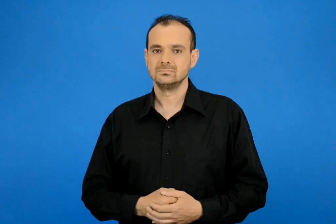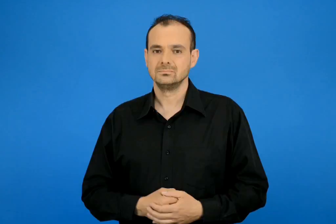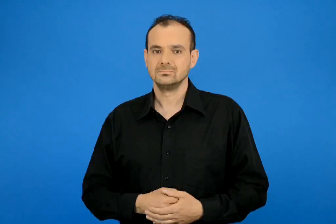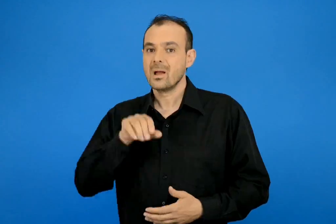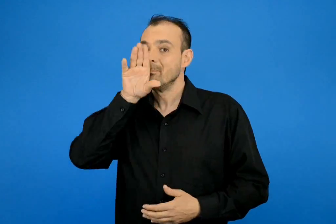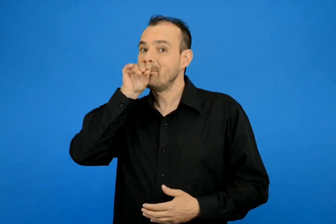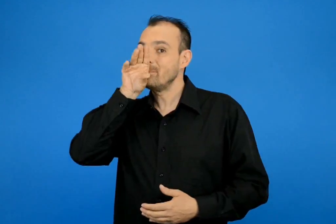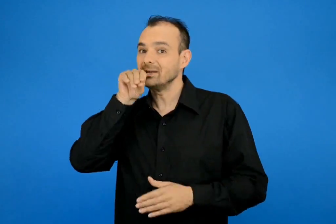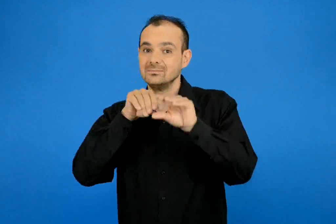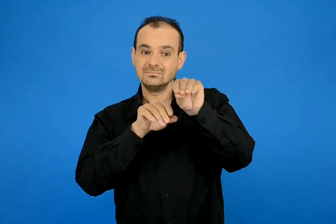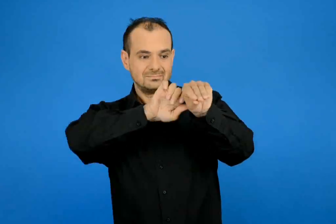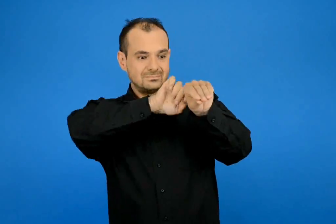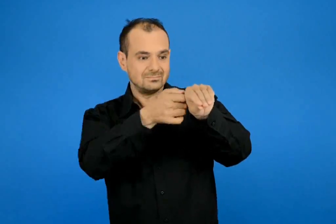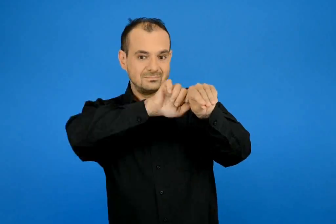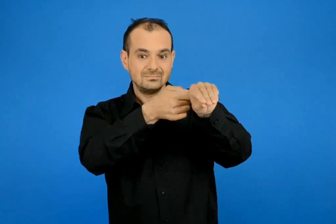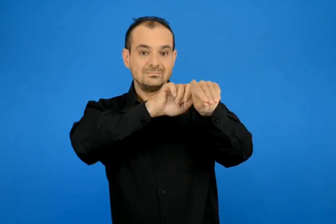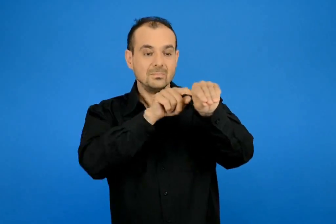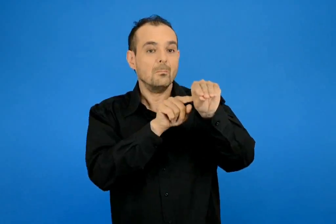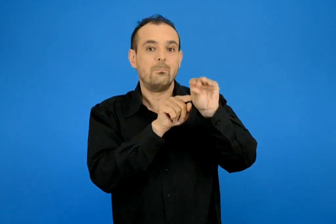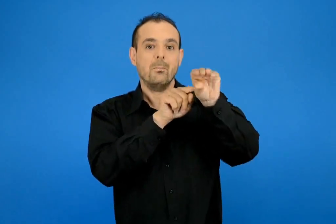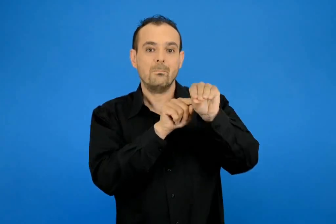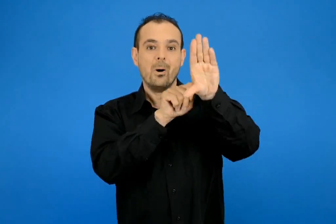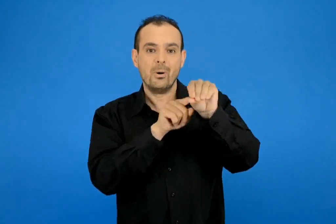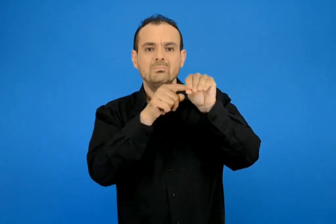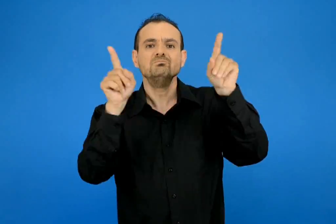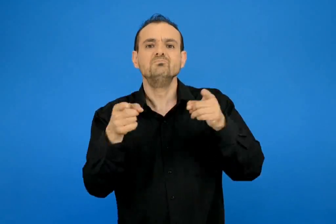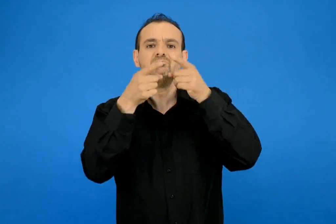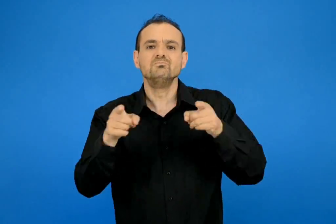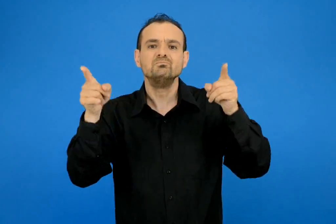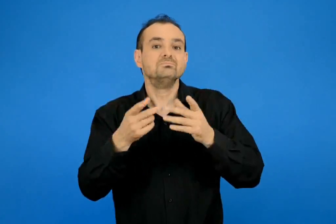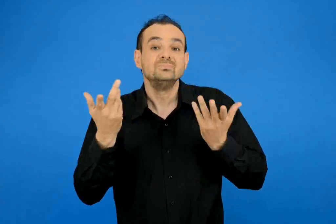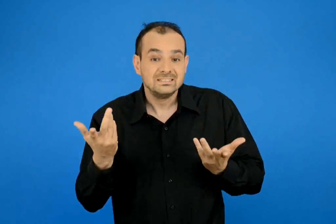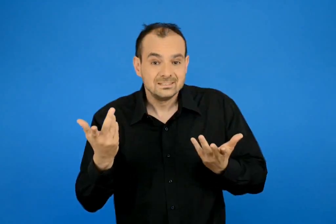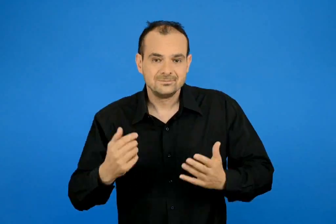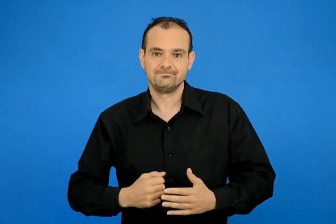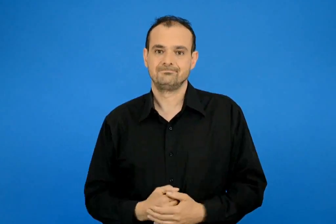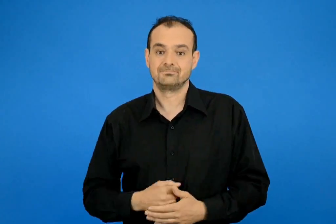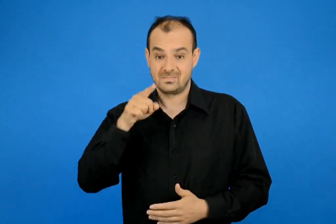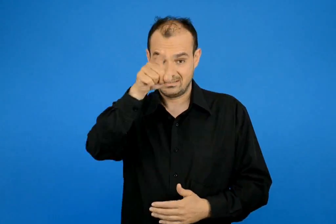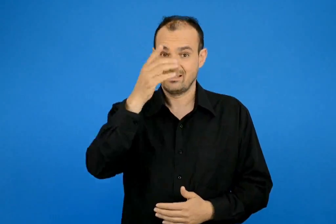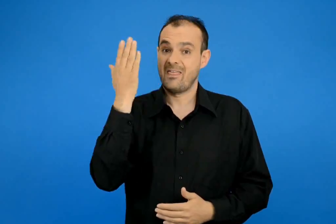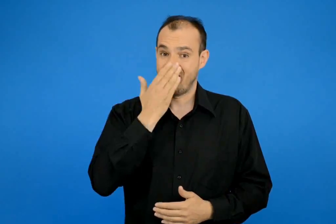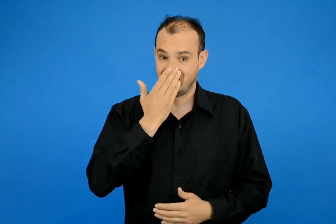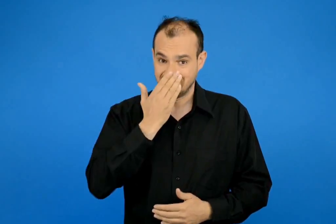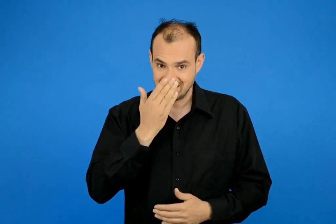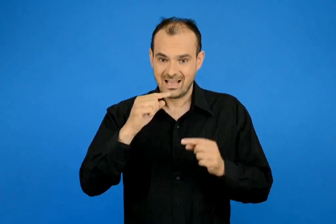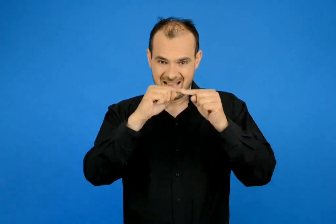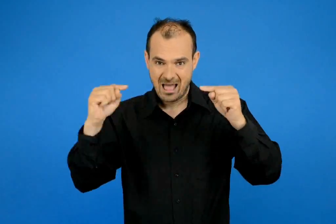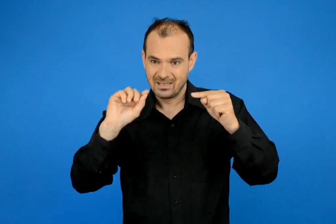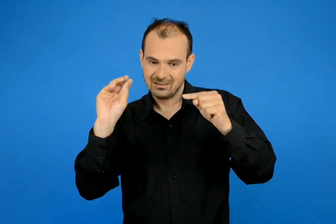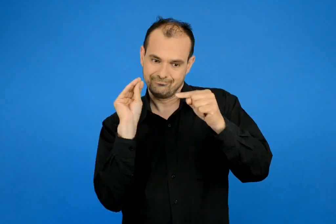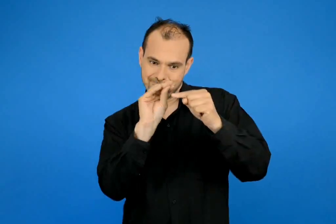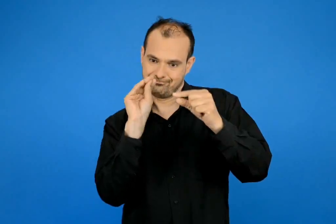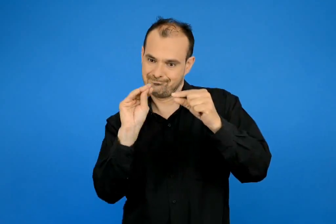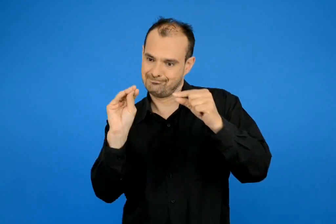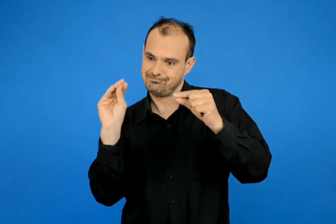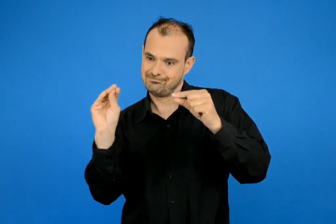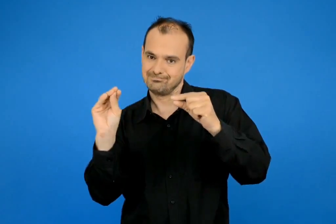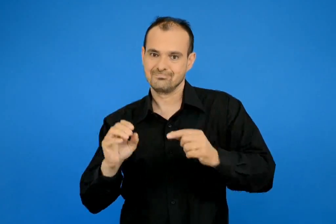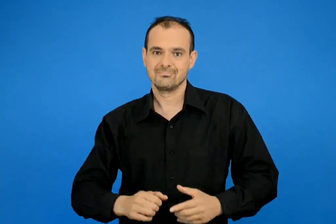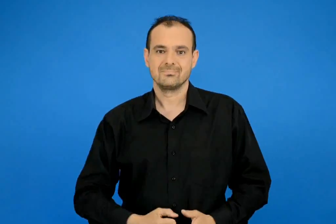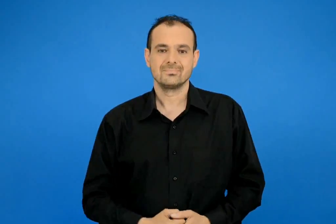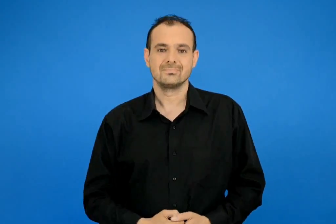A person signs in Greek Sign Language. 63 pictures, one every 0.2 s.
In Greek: διάβασε και συμπλήρωσε στη γραμμή τι τραγουδάει το κουρδιστό παπί
